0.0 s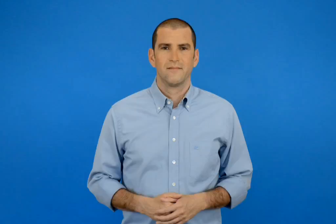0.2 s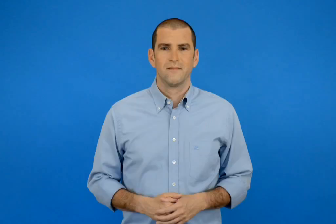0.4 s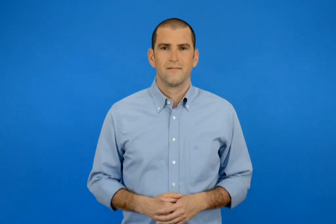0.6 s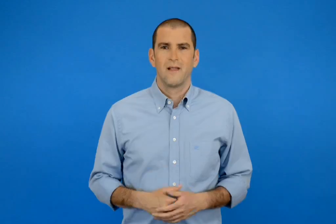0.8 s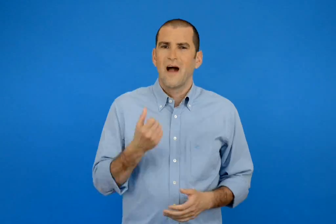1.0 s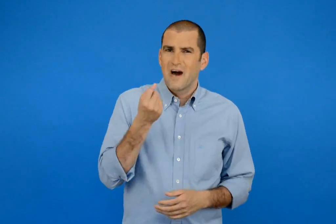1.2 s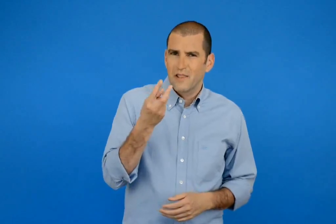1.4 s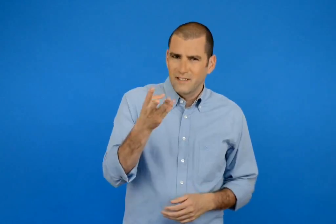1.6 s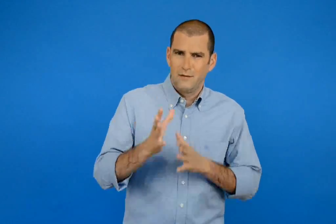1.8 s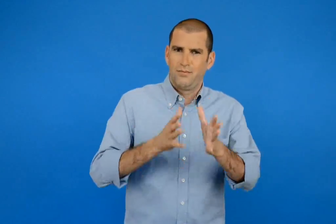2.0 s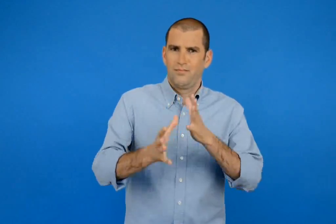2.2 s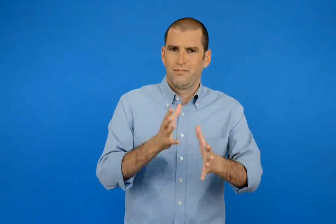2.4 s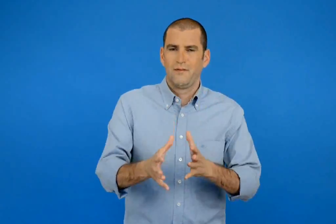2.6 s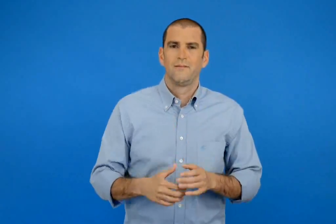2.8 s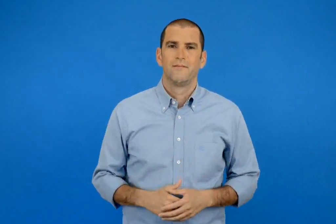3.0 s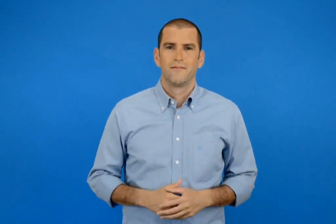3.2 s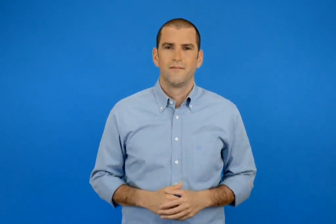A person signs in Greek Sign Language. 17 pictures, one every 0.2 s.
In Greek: προφορική αρίθμηση
